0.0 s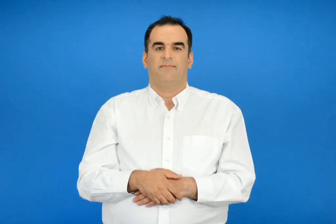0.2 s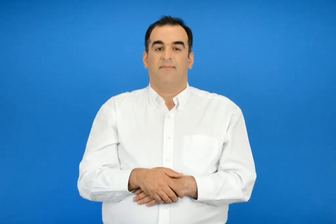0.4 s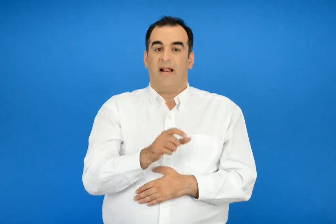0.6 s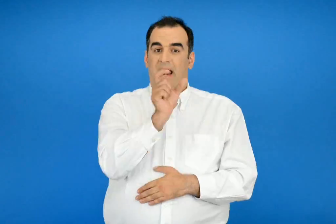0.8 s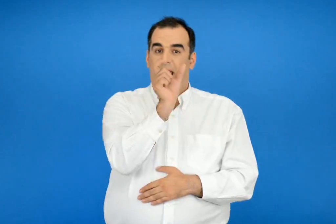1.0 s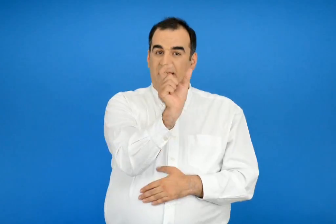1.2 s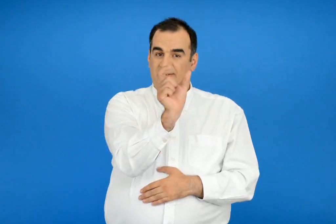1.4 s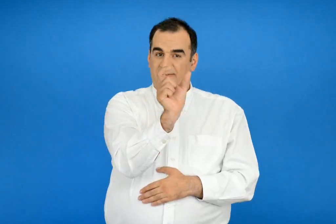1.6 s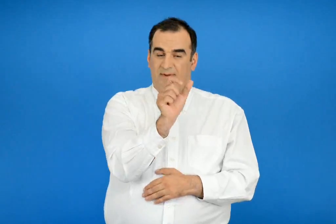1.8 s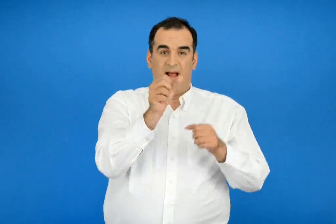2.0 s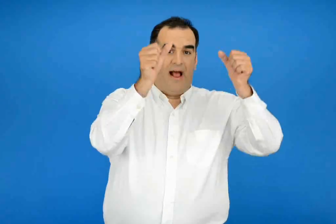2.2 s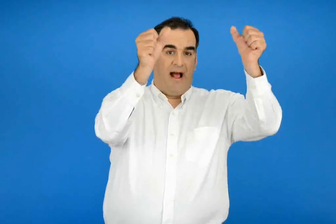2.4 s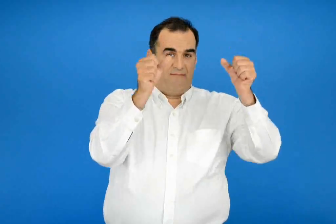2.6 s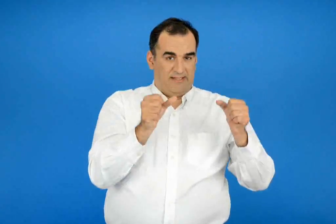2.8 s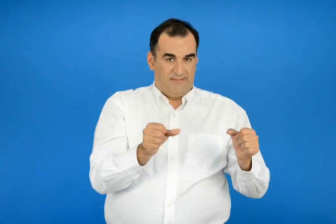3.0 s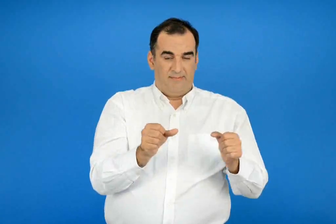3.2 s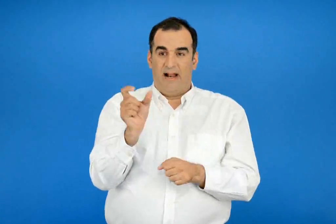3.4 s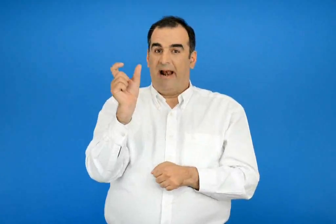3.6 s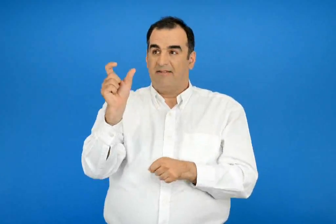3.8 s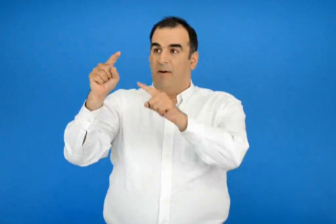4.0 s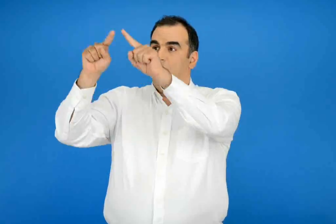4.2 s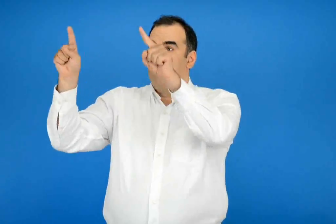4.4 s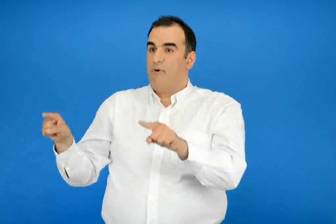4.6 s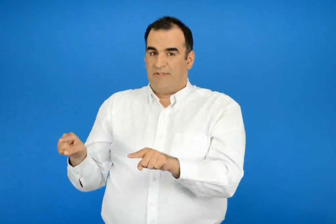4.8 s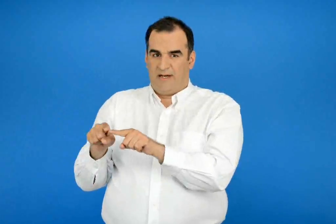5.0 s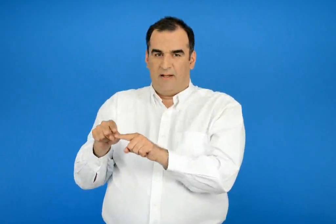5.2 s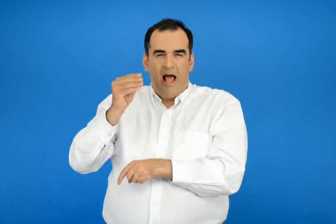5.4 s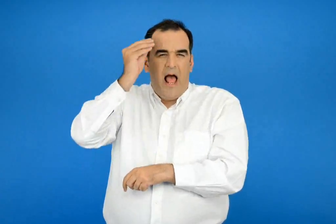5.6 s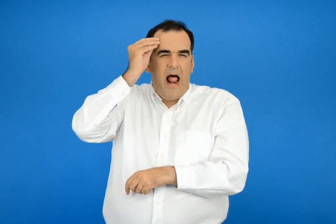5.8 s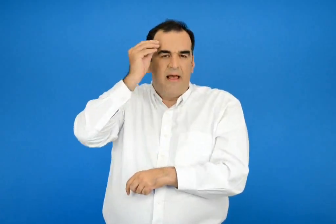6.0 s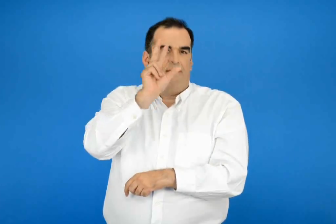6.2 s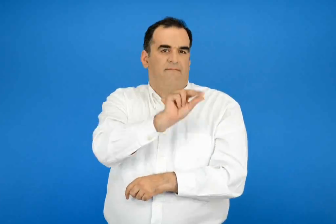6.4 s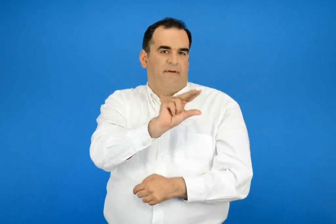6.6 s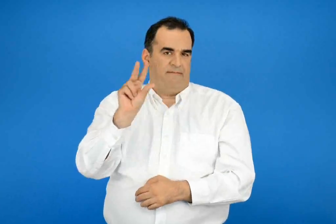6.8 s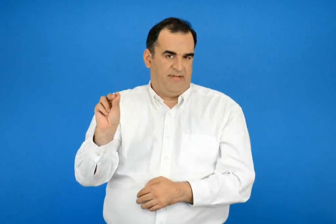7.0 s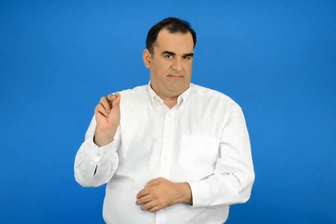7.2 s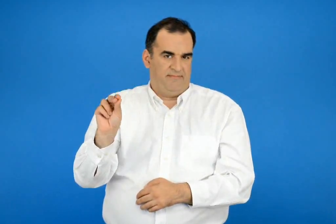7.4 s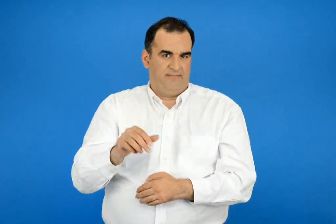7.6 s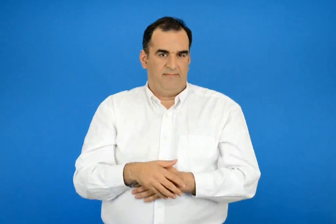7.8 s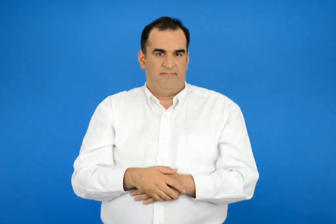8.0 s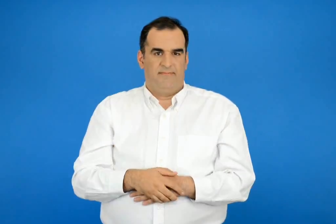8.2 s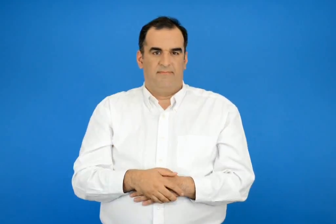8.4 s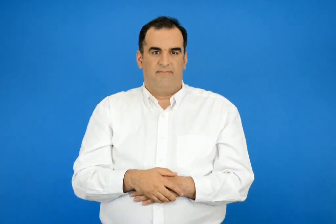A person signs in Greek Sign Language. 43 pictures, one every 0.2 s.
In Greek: οι λέξεις αφίσα και πόστες είναι συνώνυμες
